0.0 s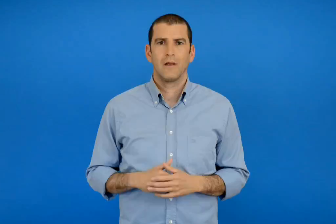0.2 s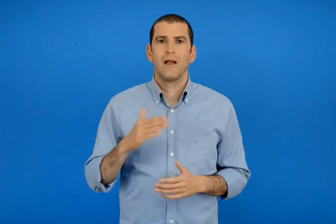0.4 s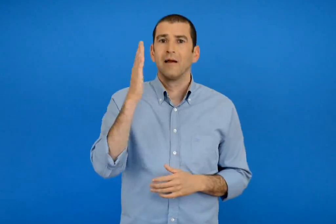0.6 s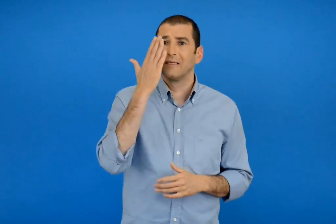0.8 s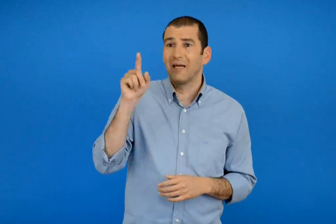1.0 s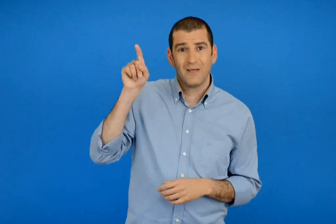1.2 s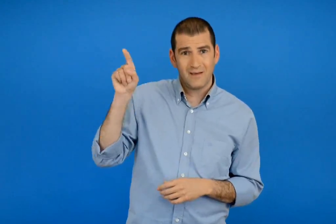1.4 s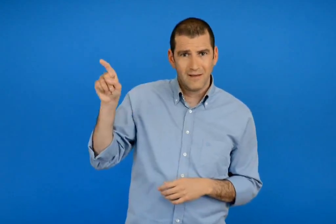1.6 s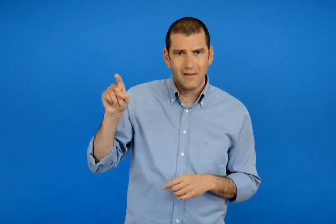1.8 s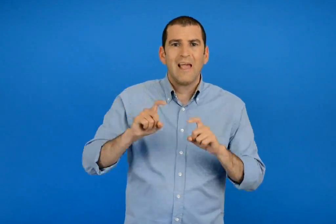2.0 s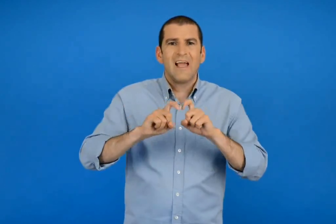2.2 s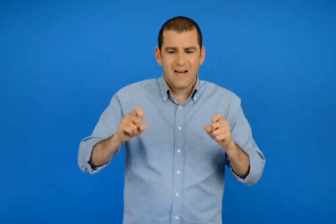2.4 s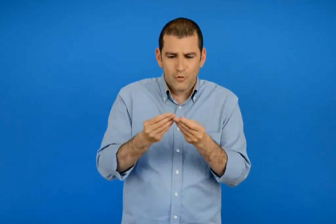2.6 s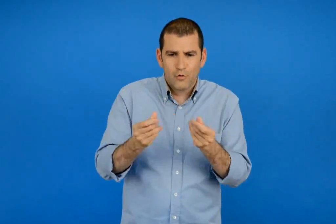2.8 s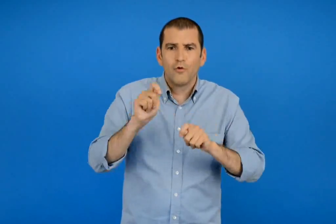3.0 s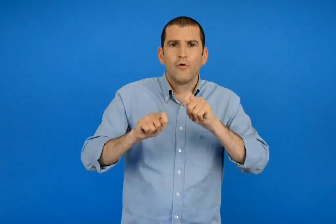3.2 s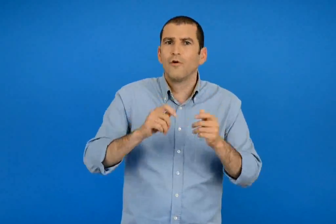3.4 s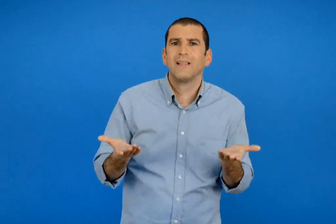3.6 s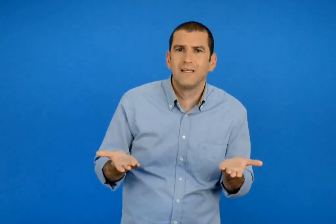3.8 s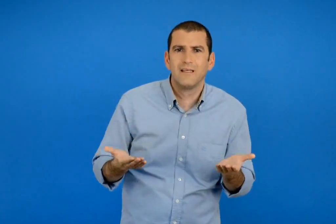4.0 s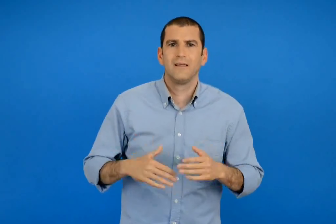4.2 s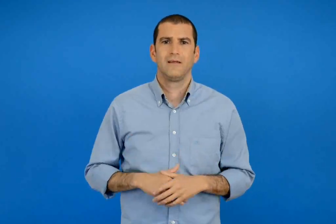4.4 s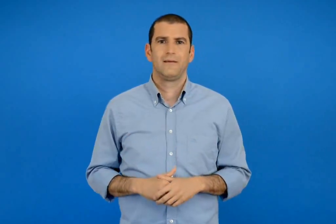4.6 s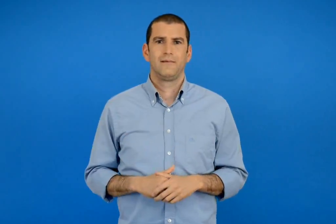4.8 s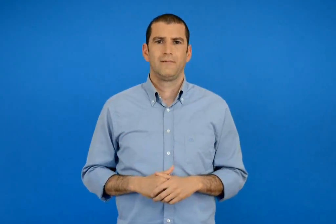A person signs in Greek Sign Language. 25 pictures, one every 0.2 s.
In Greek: τα τζαμιά από τι είναι φτιαγμένα ;
